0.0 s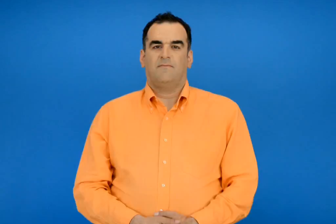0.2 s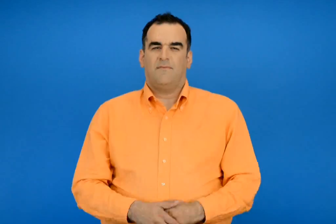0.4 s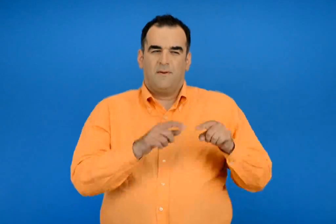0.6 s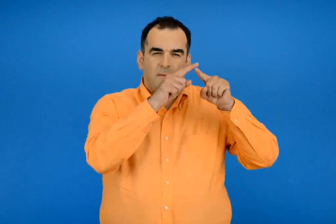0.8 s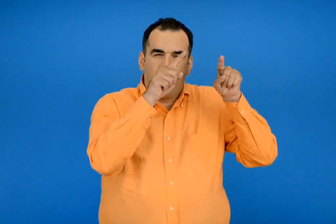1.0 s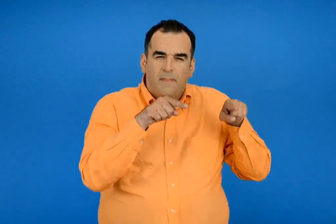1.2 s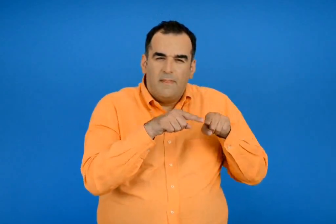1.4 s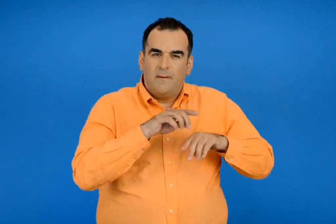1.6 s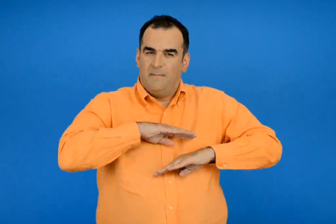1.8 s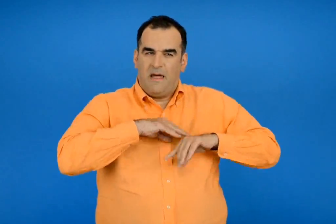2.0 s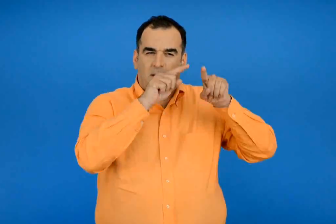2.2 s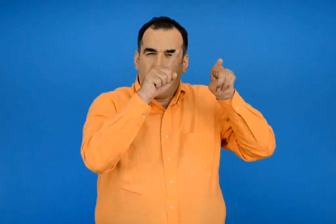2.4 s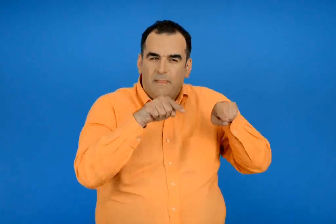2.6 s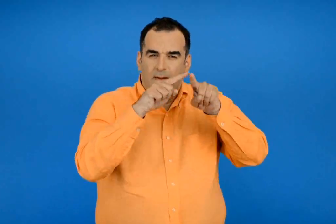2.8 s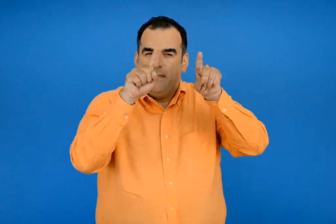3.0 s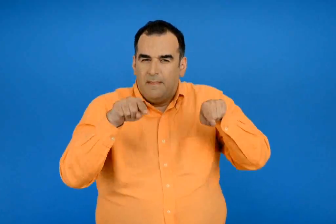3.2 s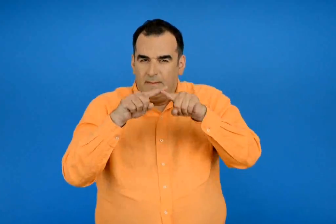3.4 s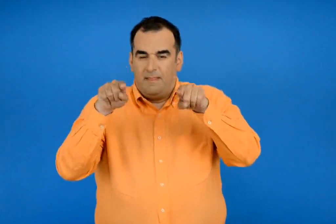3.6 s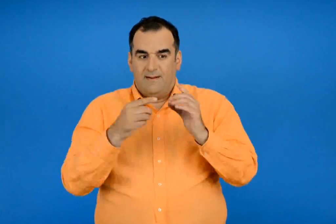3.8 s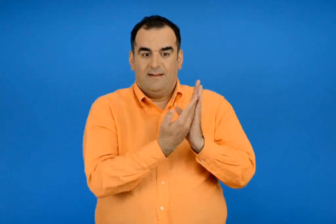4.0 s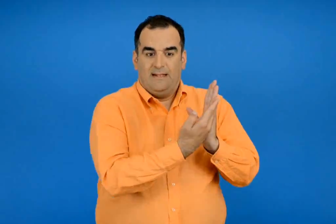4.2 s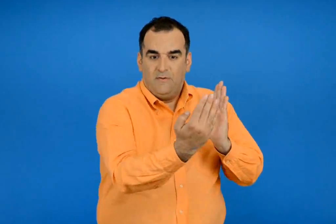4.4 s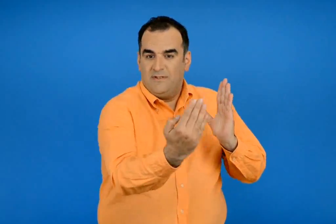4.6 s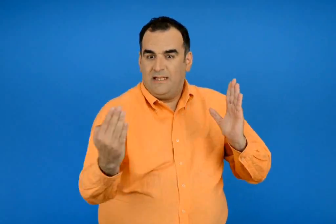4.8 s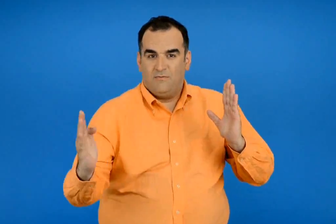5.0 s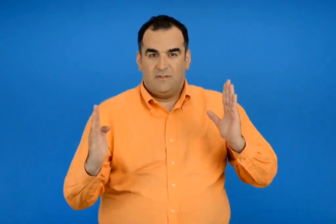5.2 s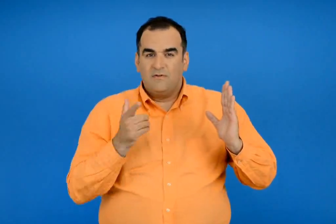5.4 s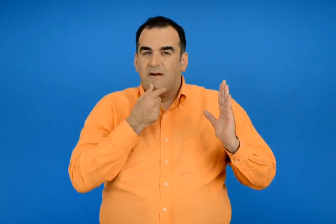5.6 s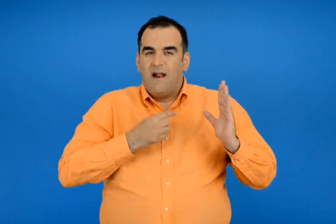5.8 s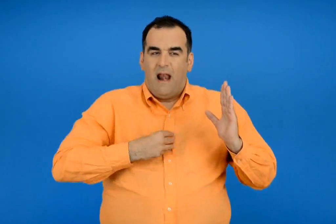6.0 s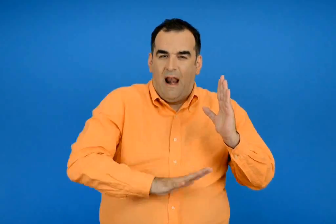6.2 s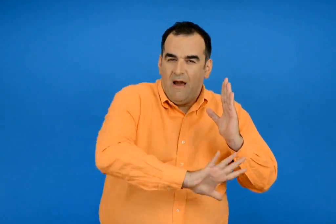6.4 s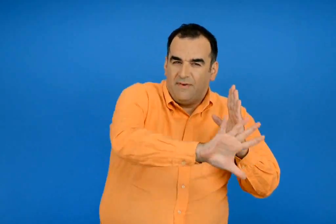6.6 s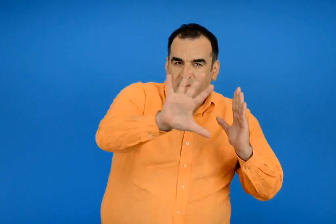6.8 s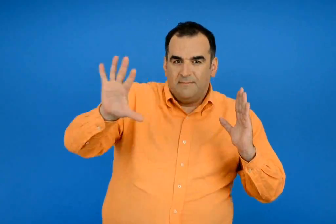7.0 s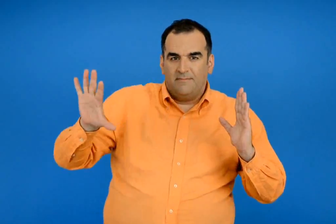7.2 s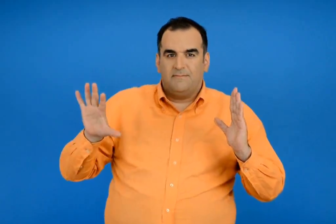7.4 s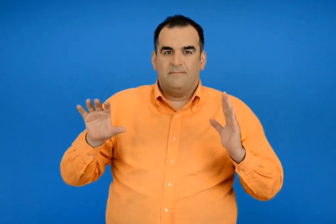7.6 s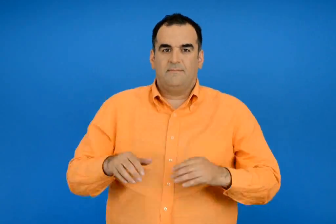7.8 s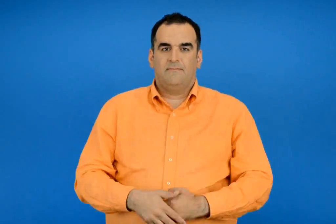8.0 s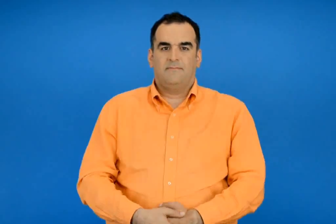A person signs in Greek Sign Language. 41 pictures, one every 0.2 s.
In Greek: τα παράθυρα τους είναι μικρά και οι τοίχοι είναι λευκοί
